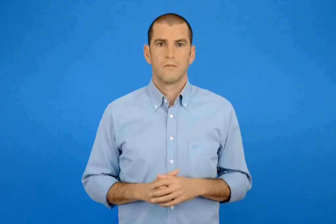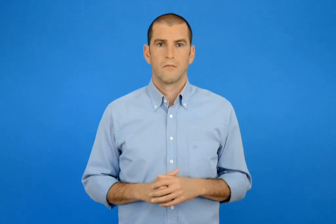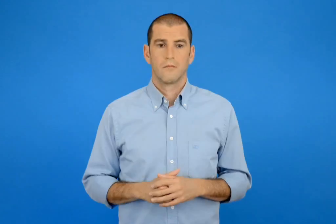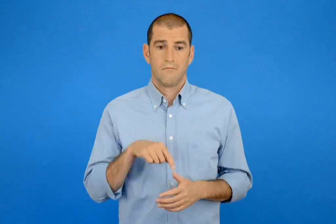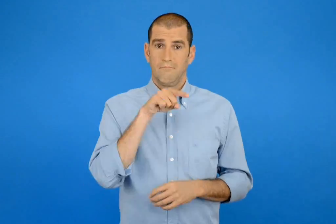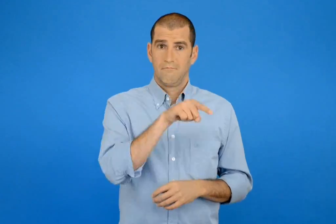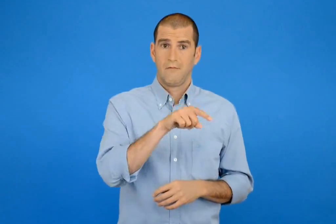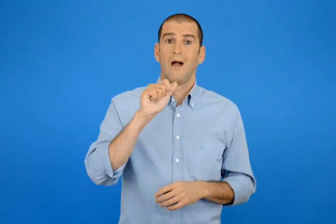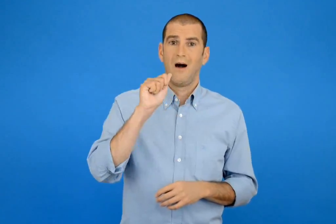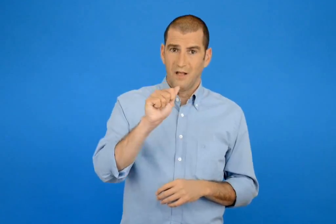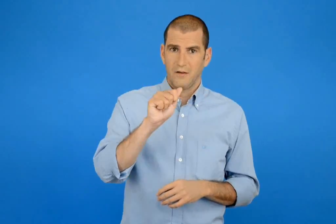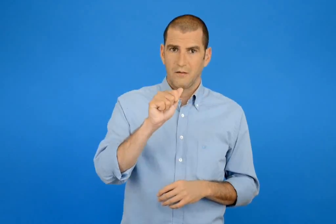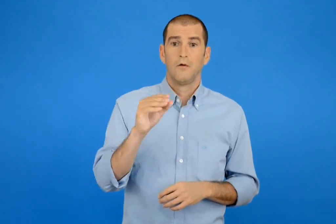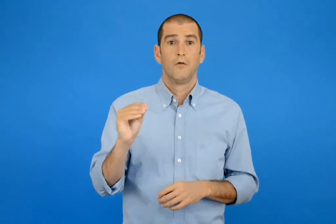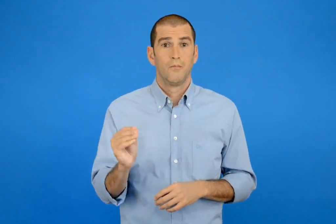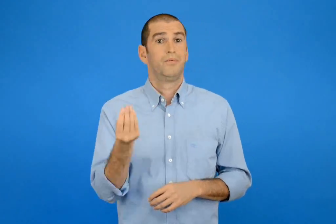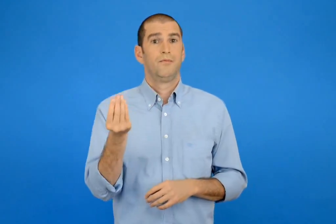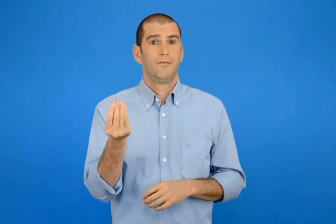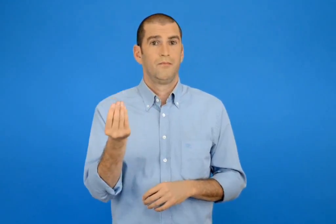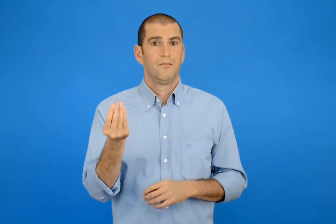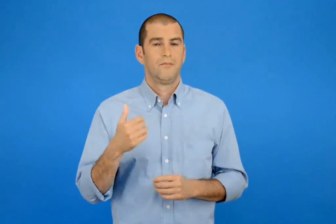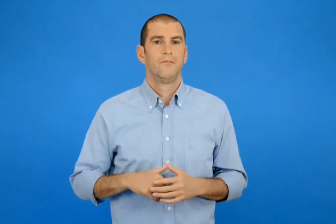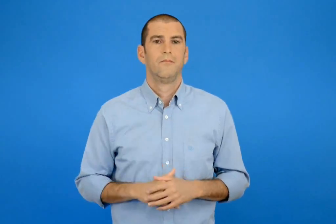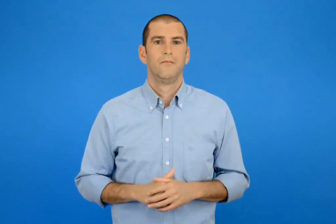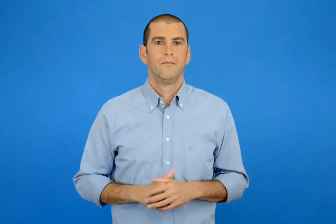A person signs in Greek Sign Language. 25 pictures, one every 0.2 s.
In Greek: από το α θα προκύψει ένα
